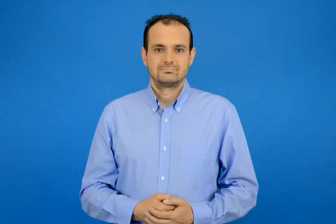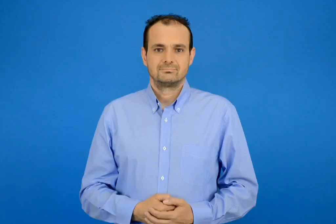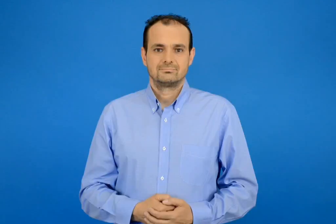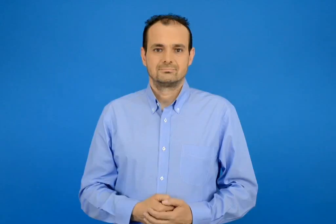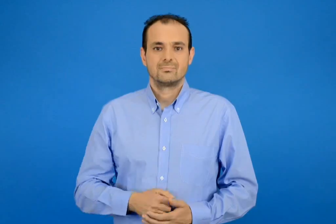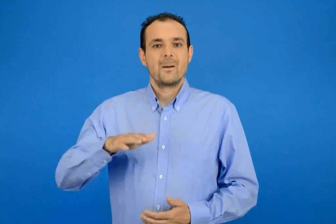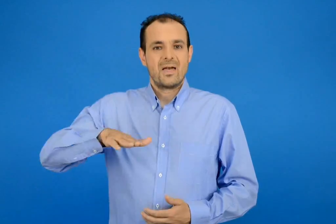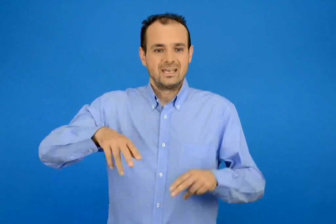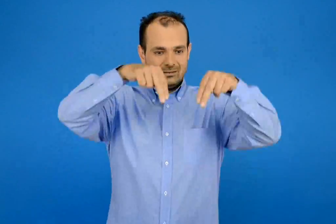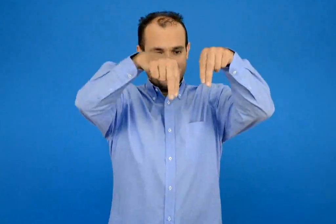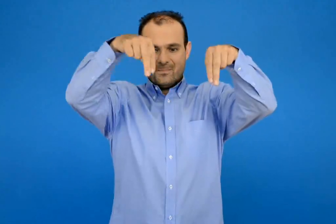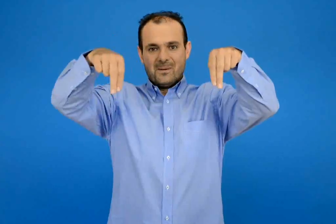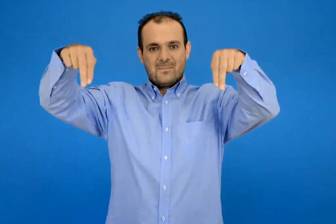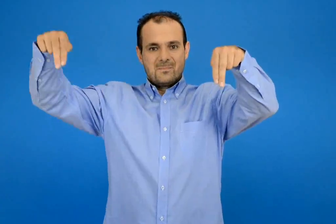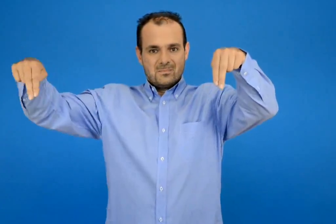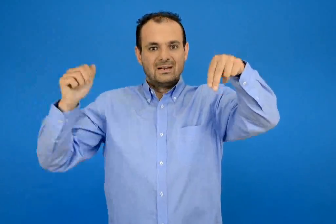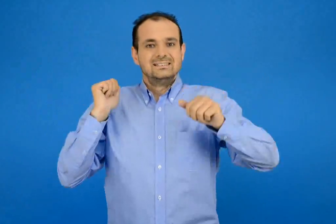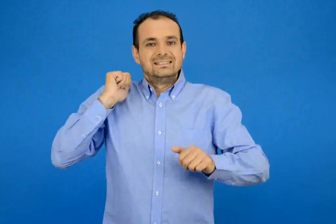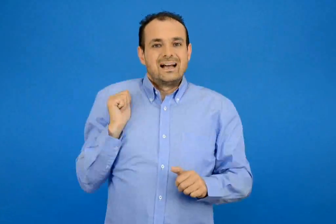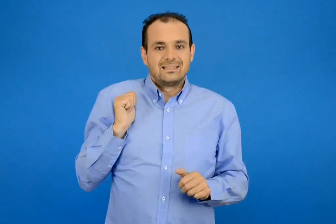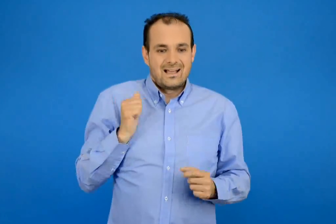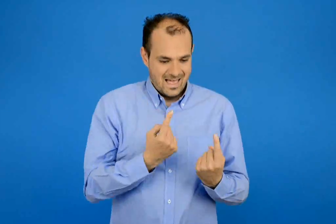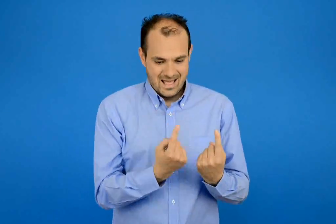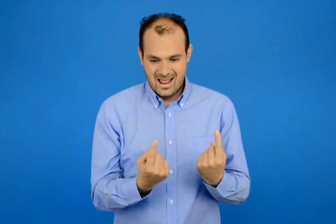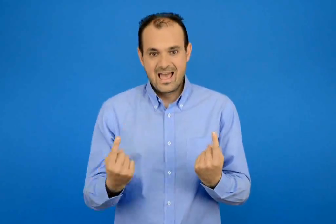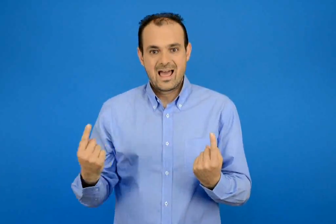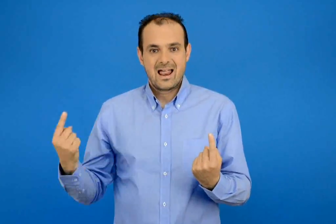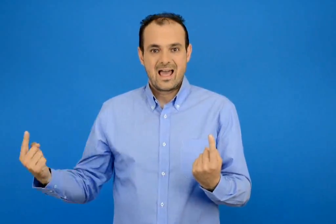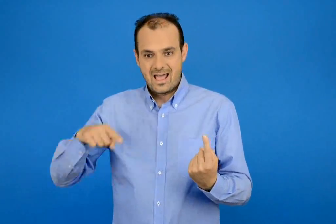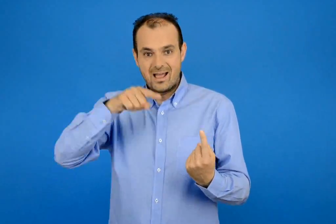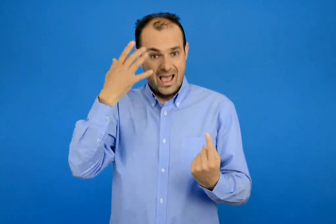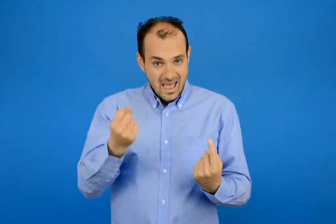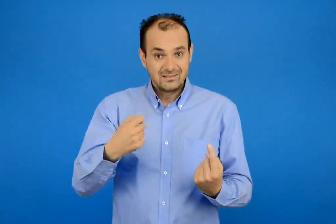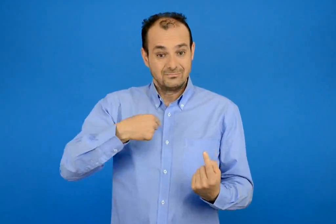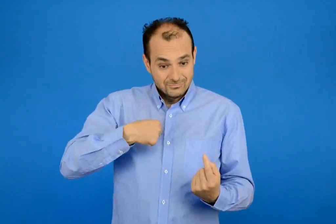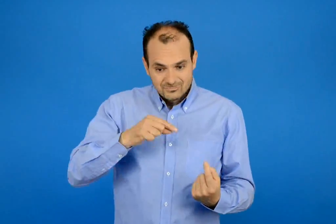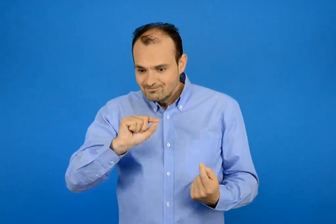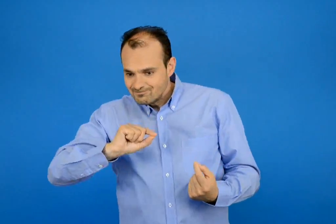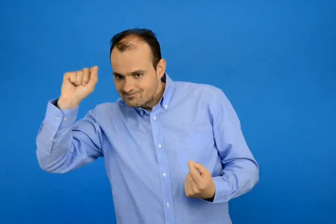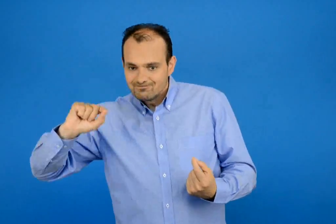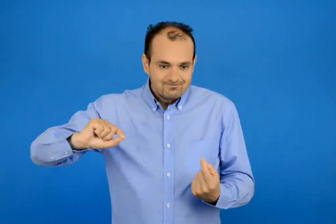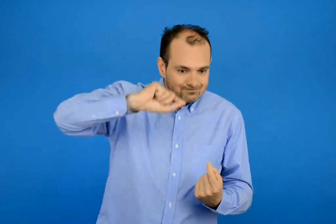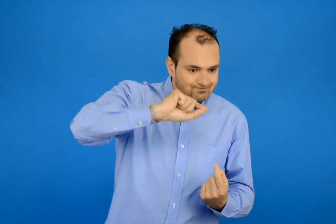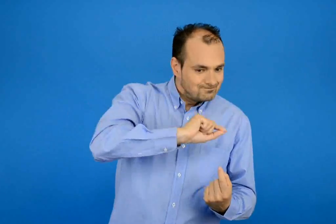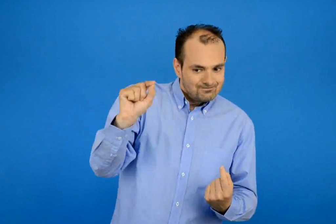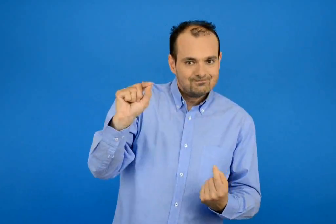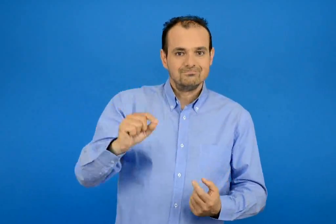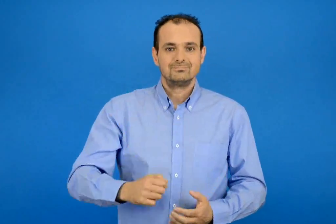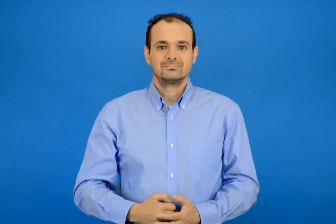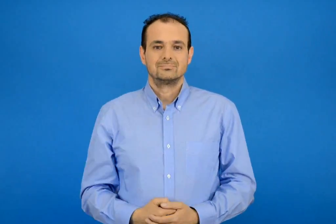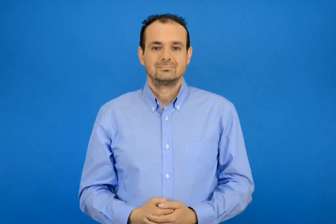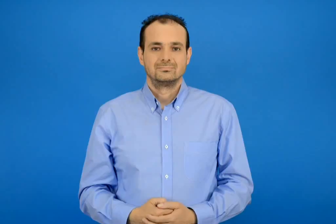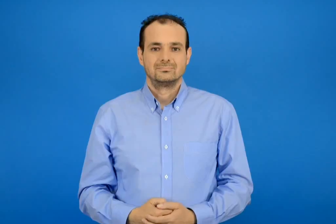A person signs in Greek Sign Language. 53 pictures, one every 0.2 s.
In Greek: έχει κάθε παιδί μια τσάντα ; ενώνω με μια γραμμή
